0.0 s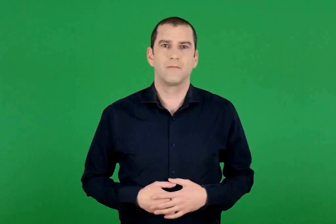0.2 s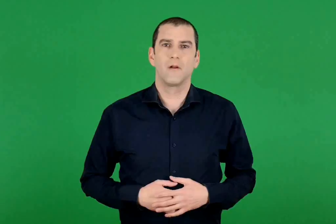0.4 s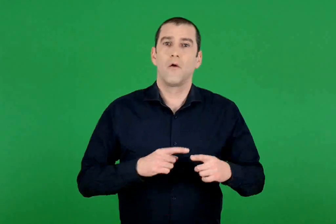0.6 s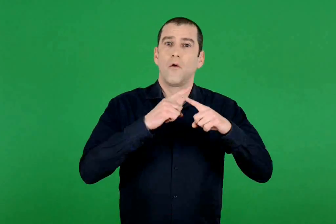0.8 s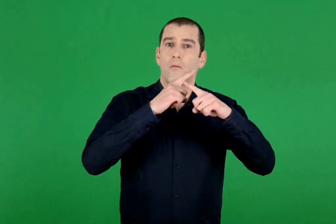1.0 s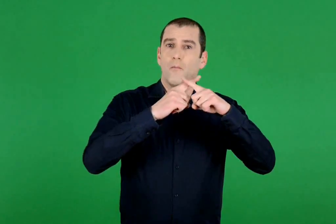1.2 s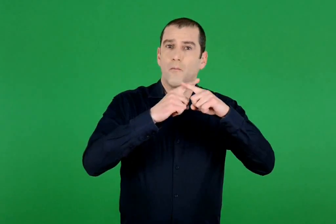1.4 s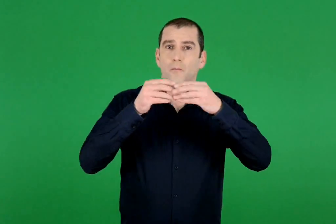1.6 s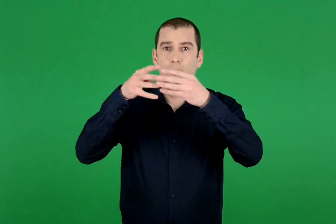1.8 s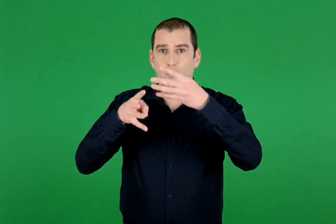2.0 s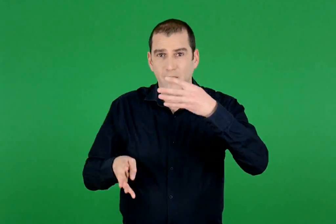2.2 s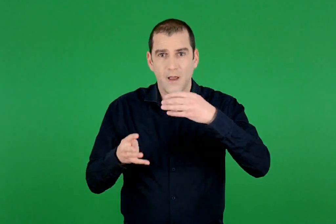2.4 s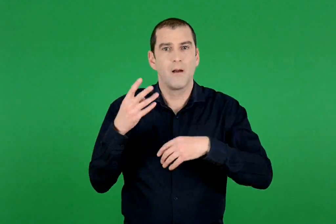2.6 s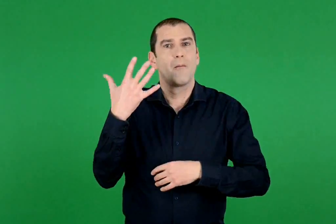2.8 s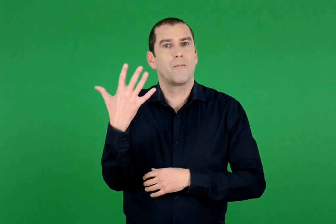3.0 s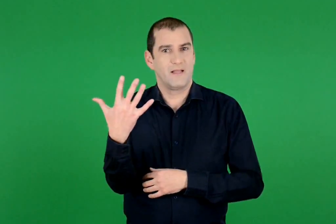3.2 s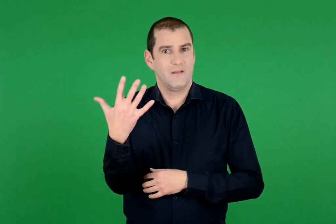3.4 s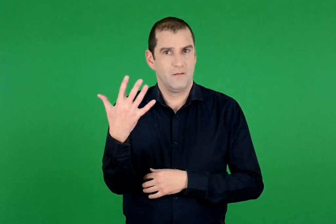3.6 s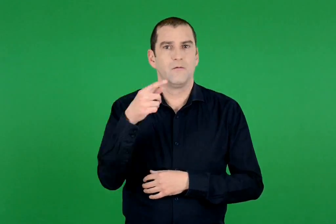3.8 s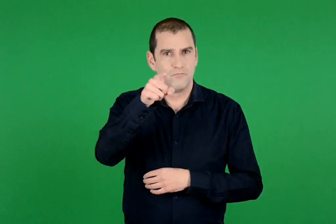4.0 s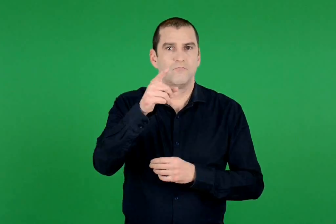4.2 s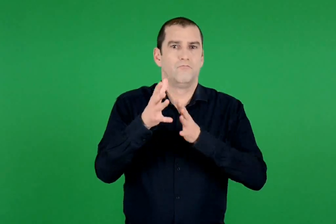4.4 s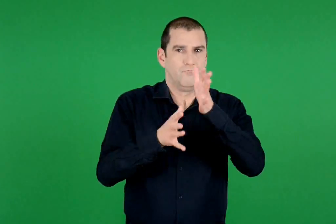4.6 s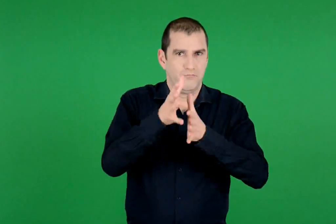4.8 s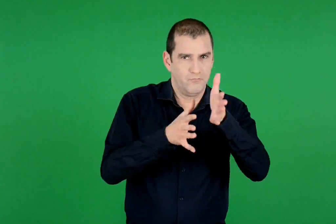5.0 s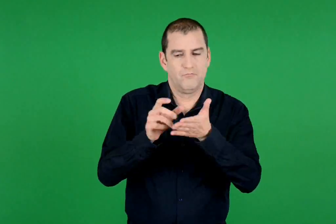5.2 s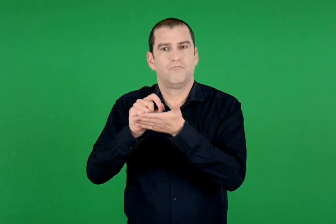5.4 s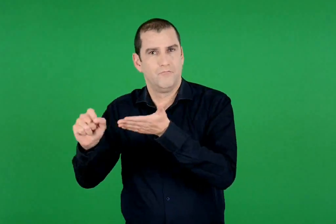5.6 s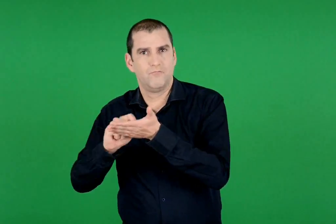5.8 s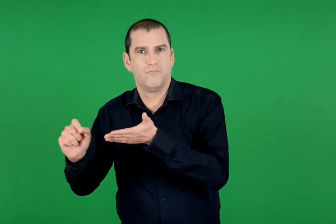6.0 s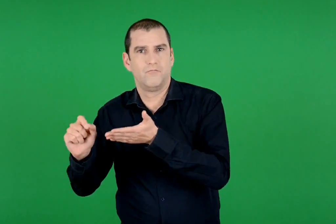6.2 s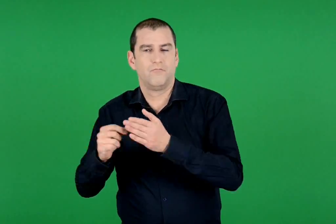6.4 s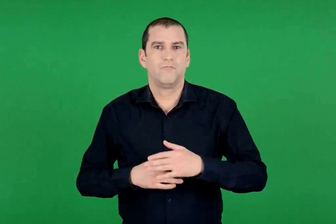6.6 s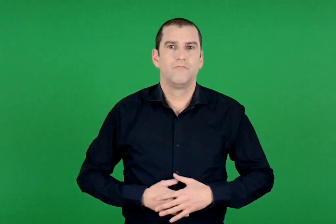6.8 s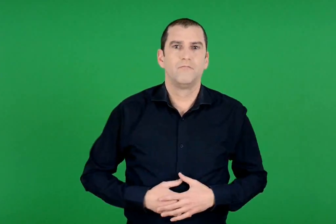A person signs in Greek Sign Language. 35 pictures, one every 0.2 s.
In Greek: απαγγέλλω και γράφω την προπαίδεια του 5
